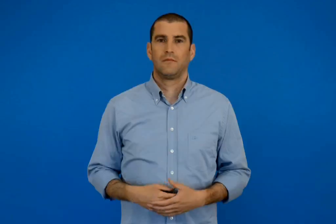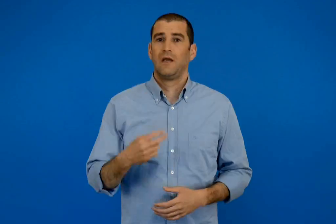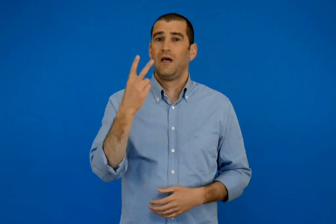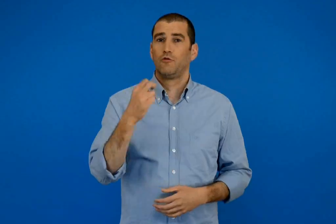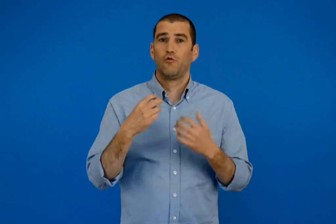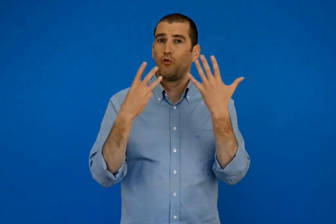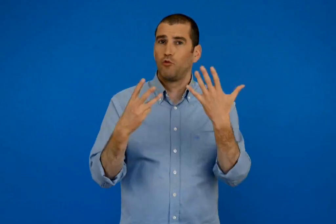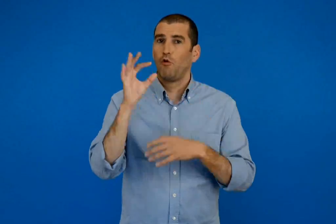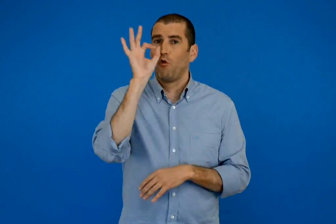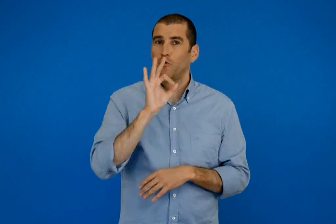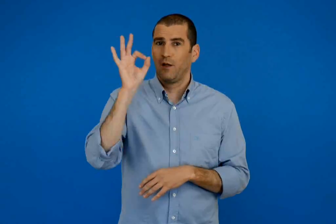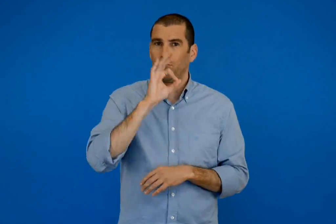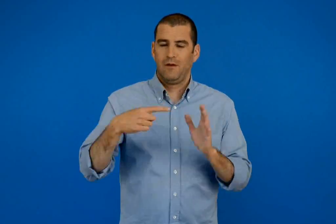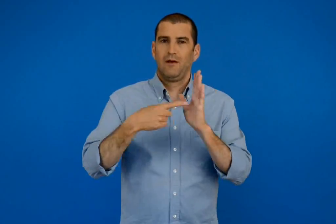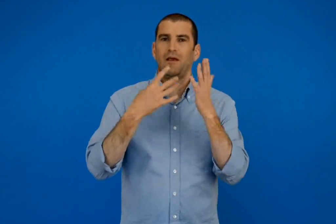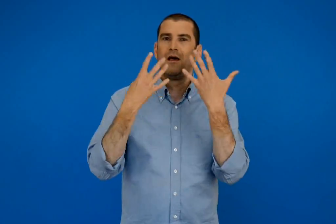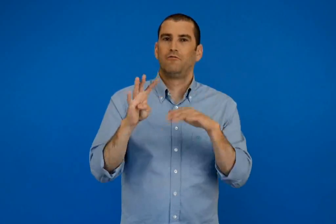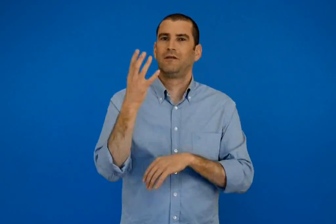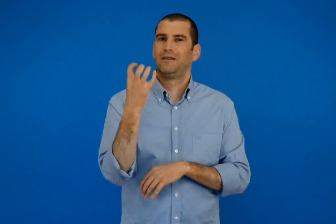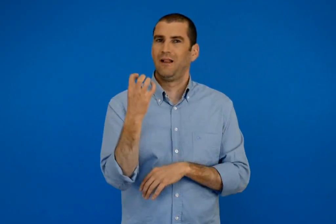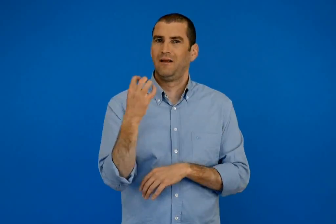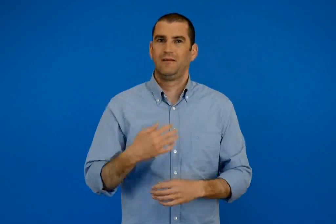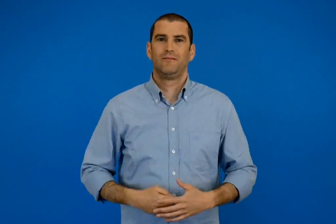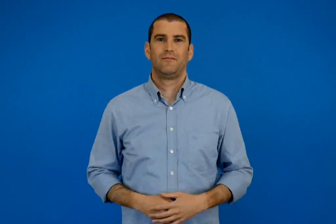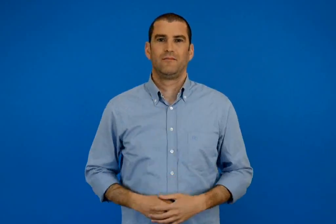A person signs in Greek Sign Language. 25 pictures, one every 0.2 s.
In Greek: 28η οκτωβρίου 1940
